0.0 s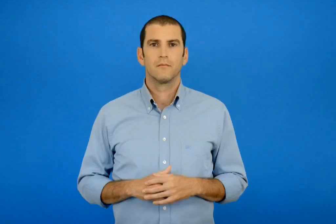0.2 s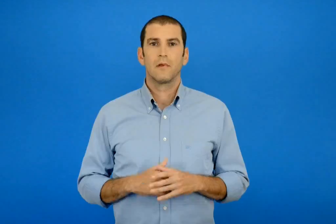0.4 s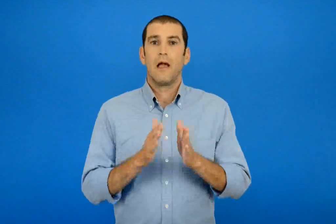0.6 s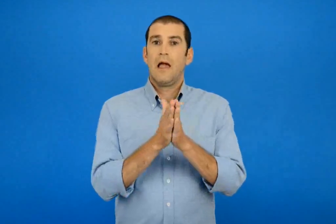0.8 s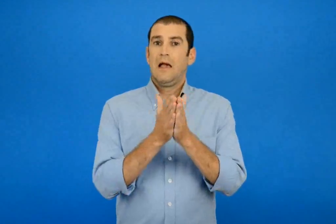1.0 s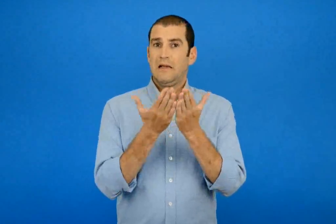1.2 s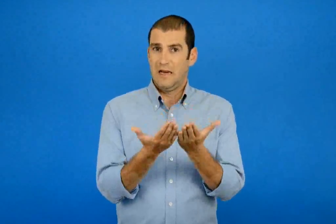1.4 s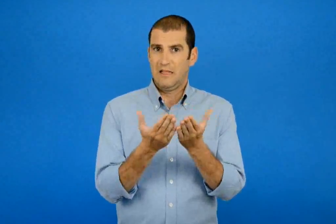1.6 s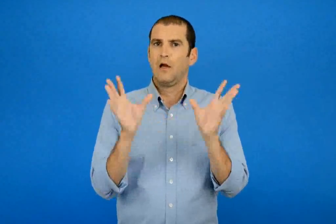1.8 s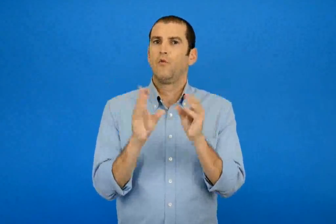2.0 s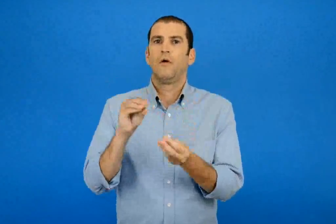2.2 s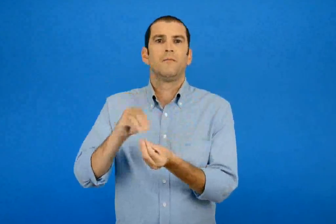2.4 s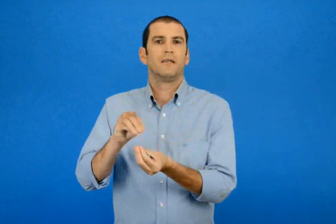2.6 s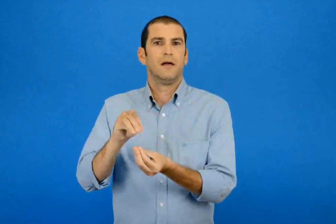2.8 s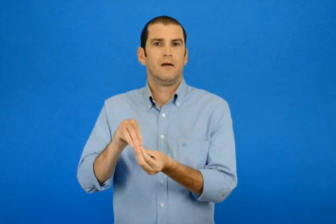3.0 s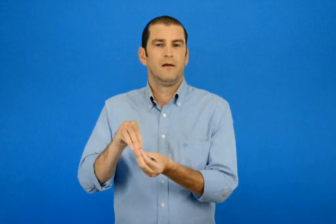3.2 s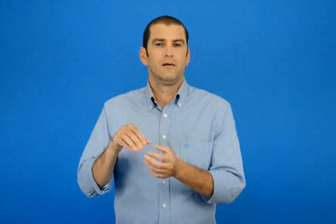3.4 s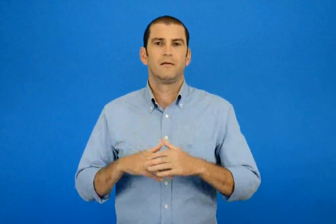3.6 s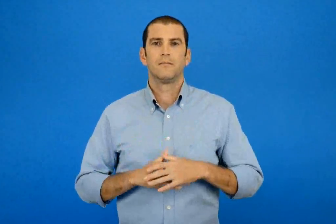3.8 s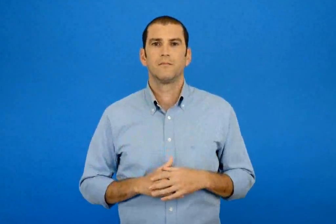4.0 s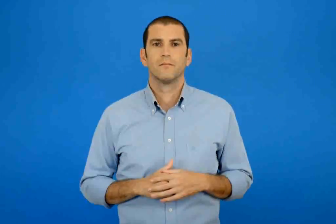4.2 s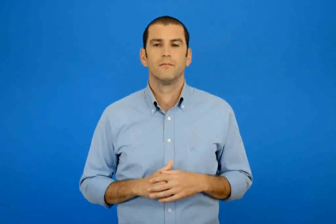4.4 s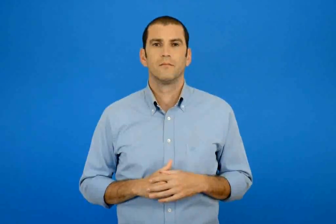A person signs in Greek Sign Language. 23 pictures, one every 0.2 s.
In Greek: πασχαλινή κάρτα
